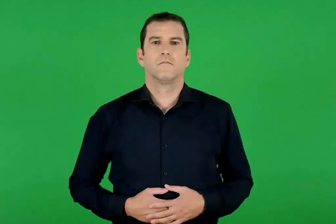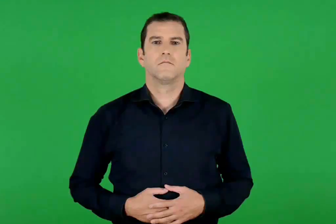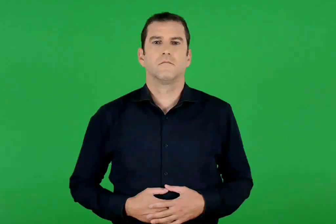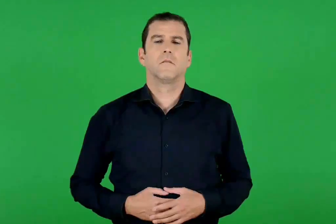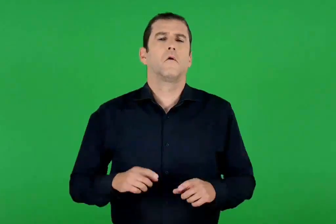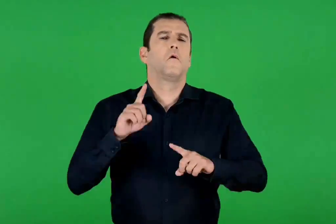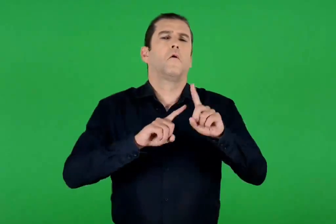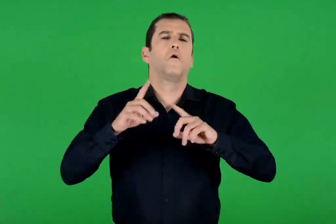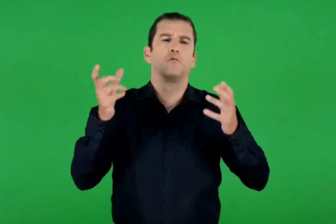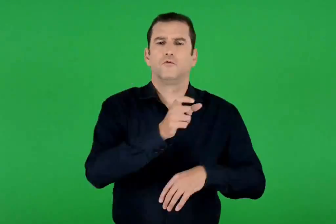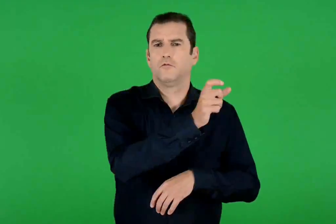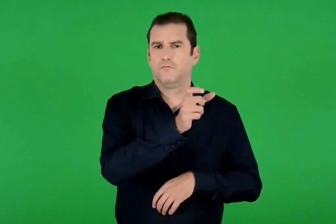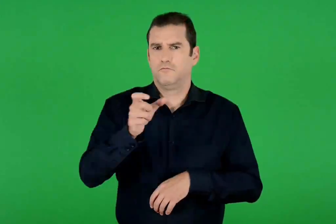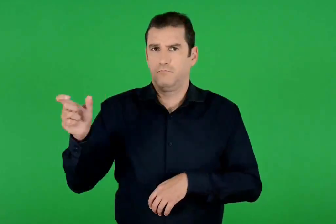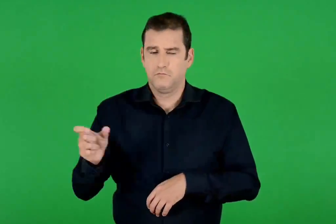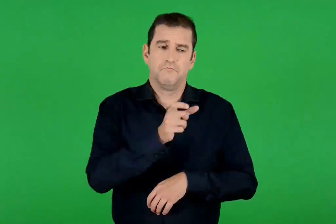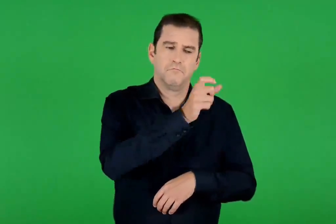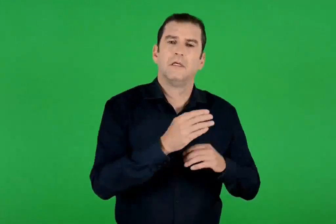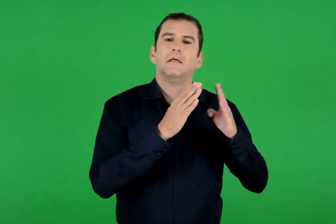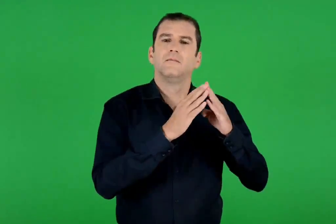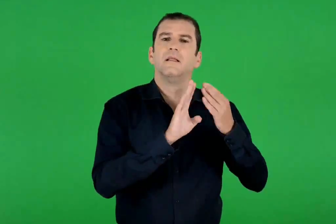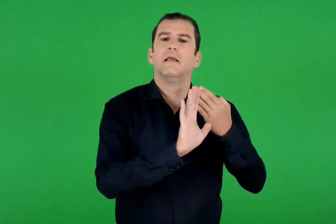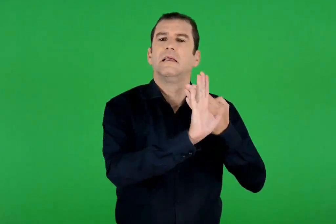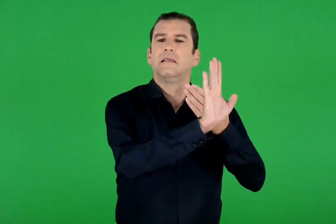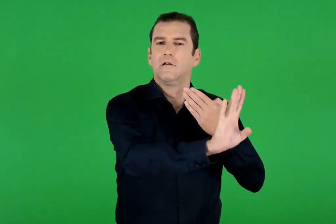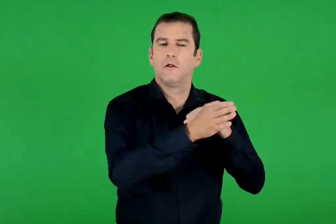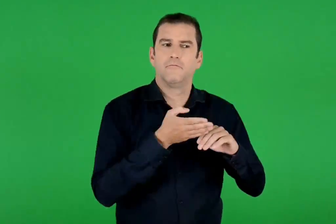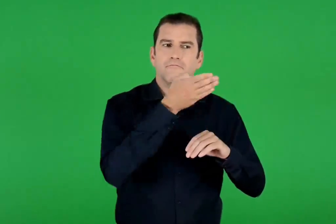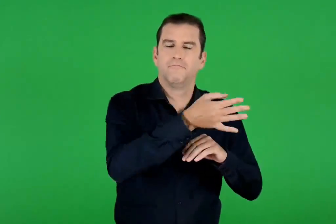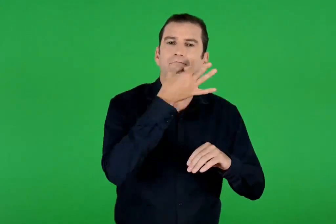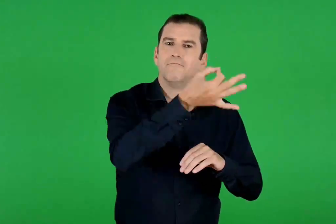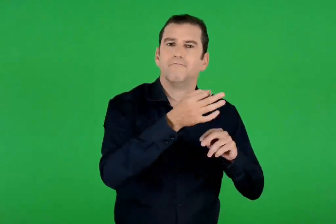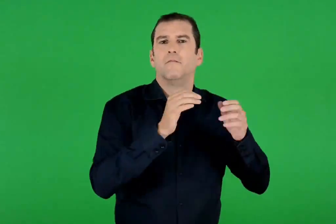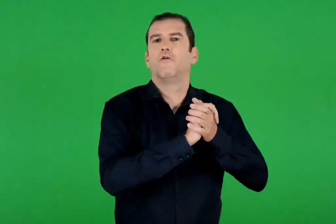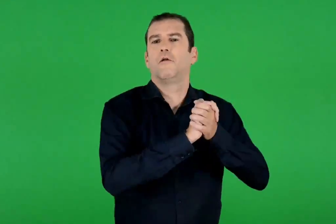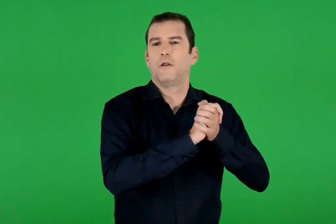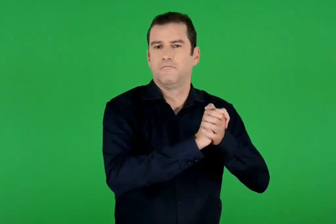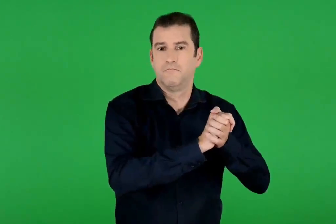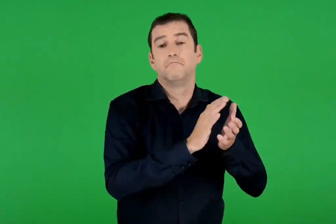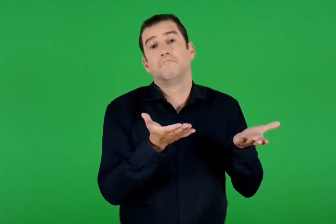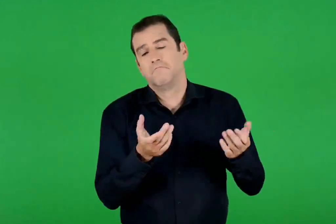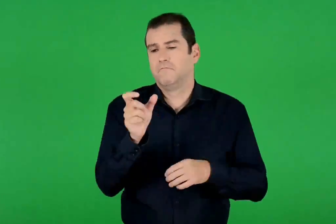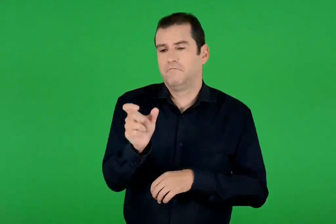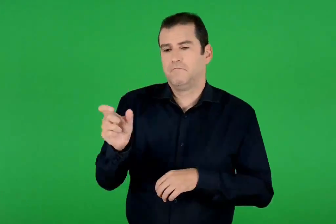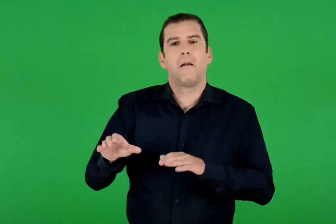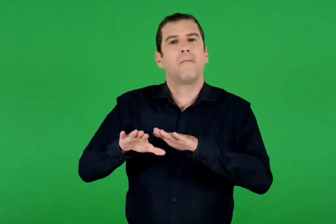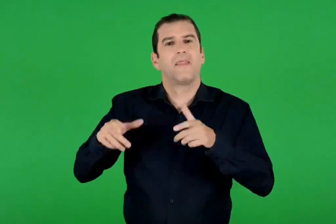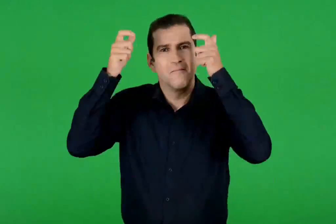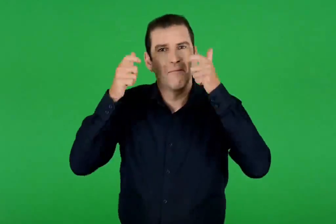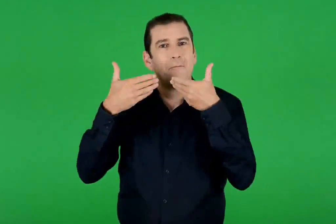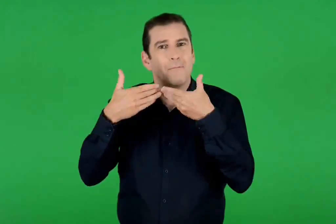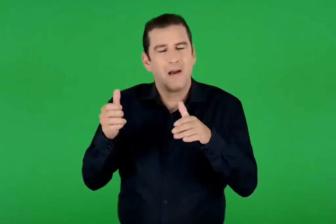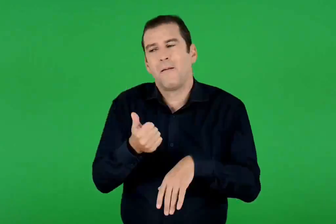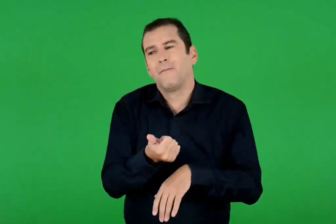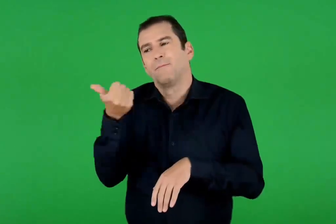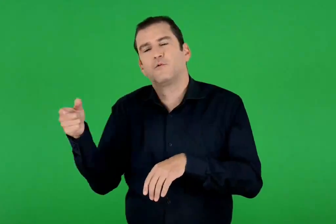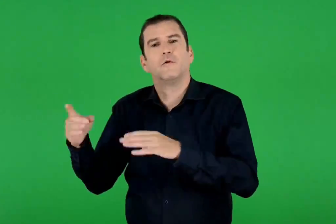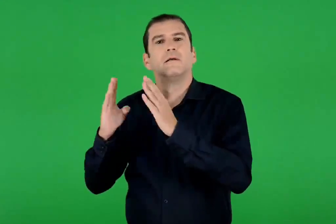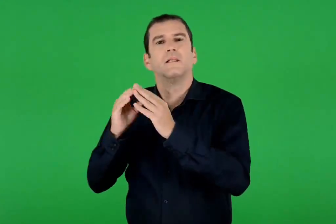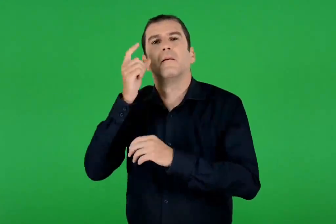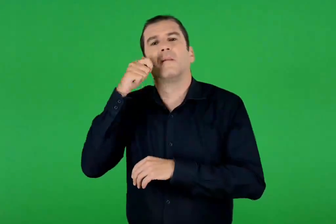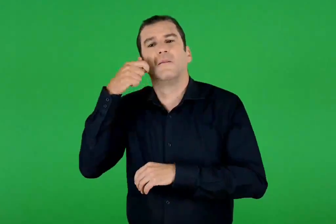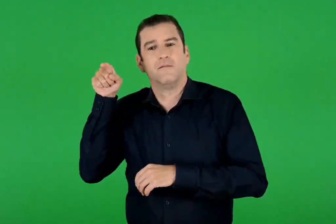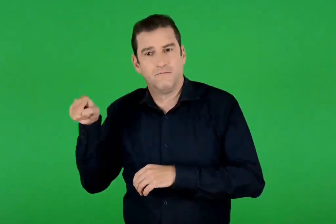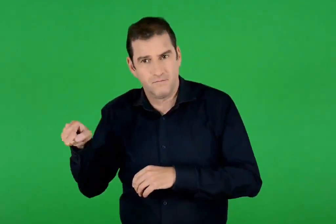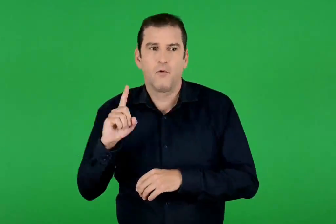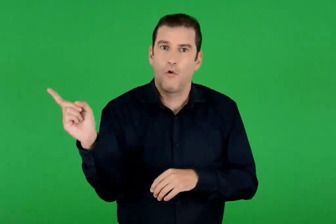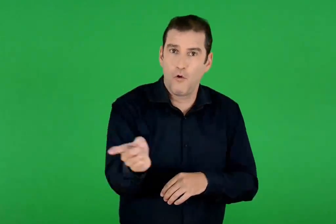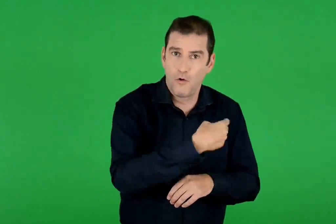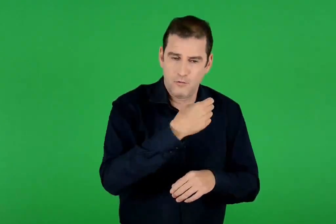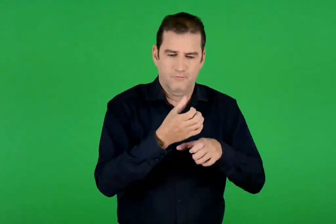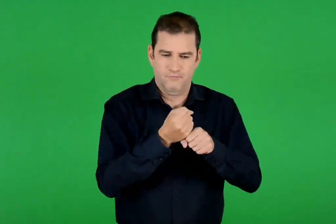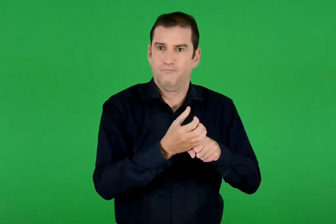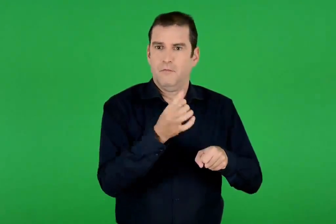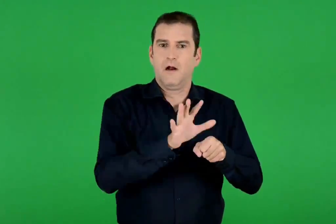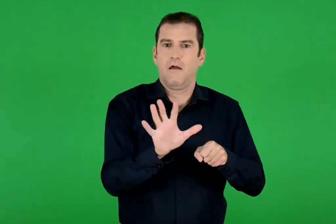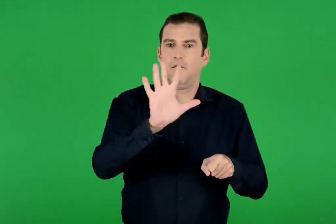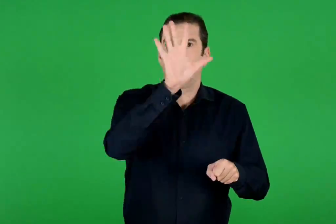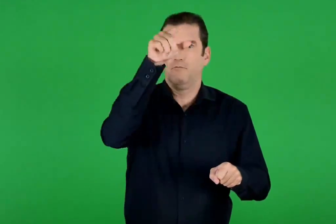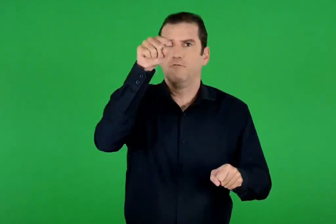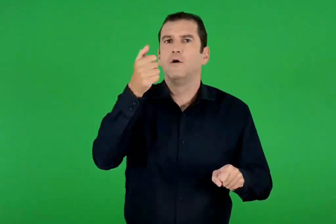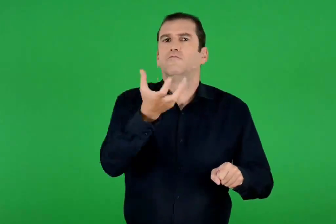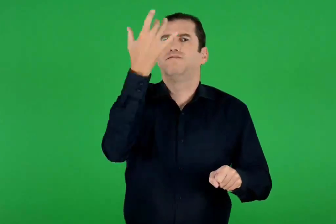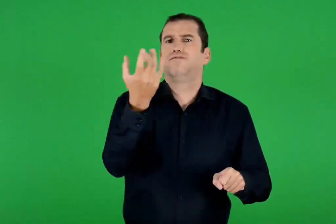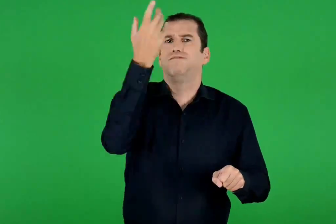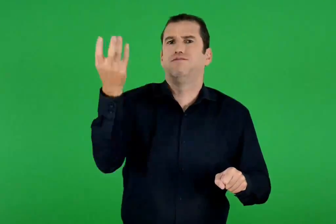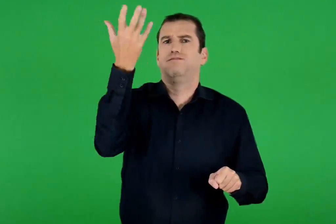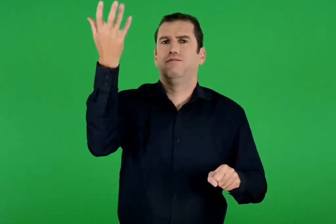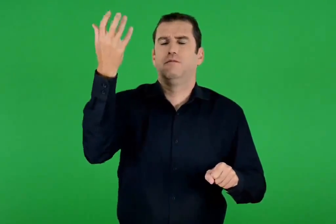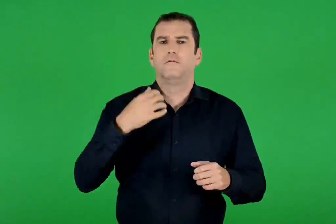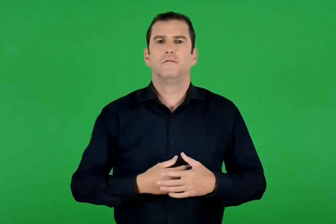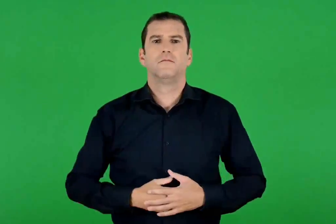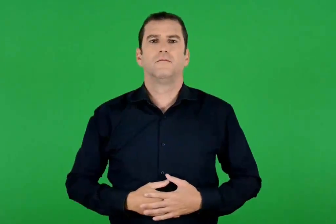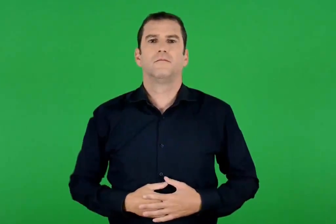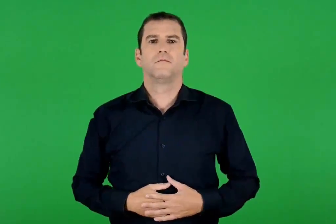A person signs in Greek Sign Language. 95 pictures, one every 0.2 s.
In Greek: όποιος πάει στο σπίτι του γείτονα , για να πει τα χρόνια πολλά , μα και τα παντρεμένα παιδιά που θα πάνε στο πατρικό τους , κρατούν ένα κλαδί δέντρου που καίει τρίζοντας
